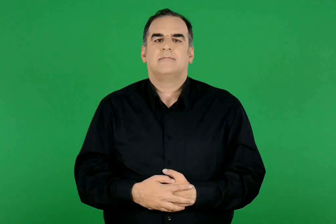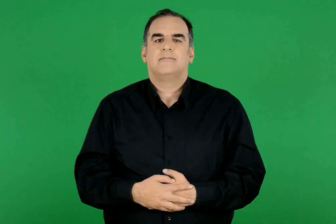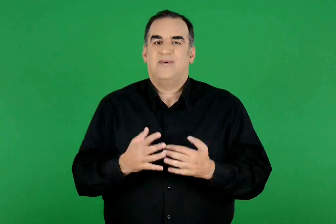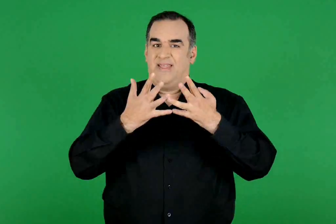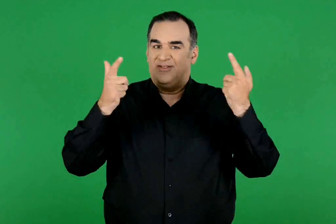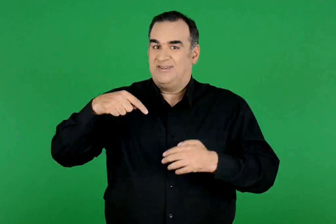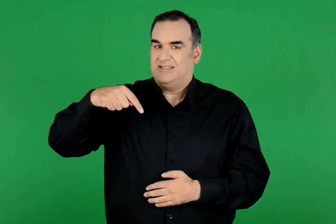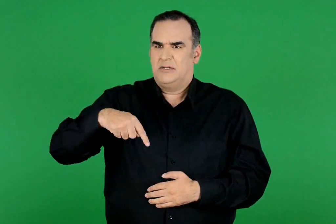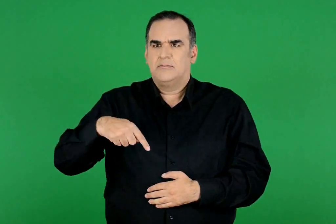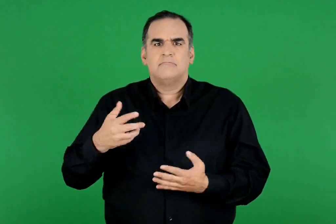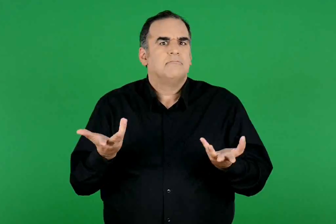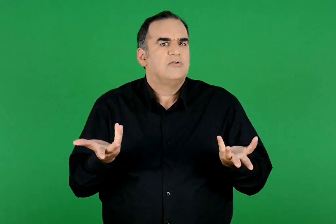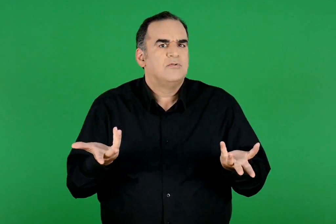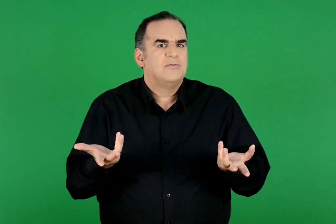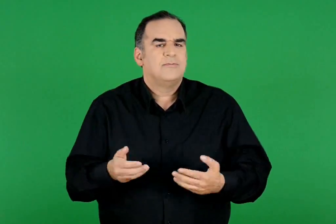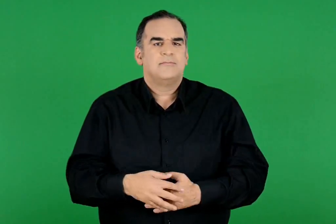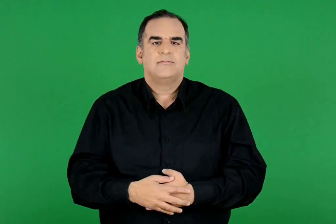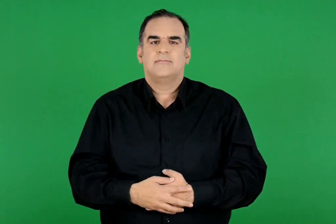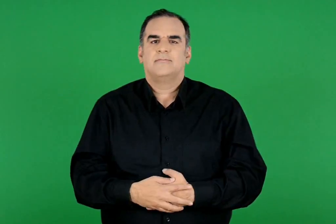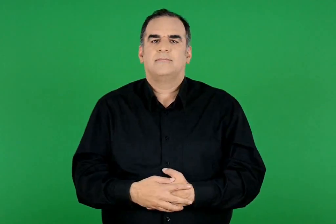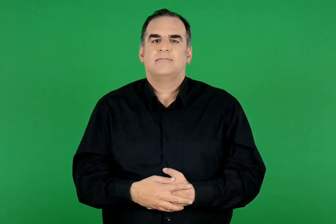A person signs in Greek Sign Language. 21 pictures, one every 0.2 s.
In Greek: πώς είναι τα σύγχρονα θέατρα ;
